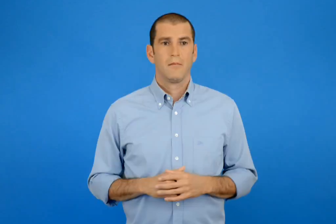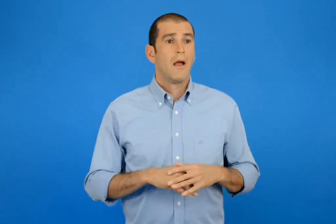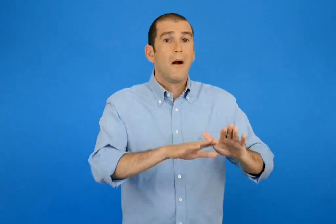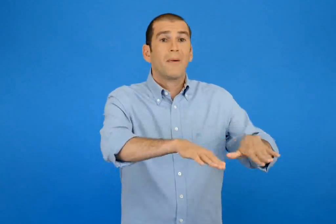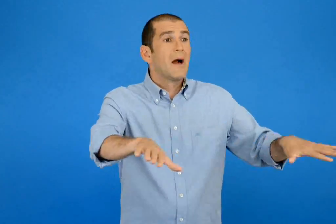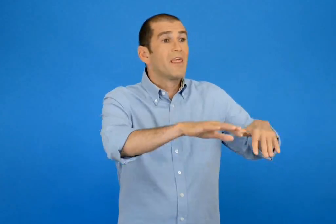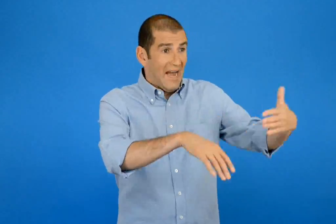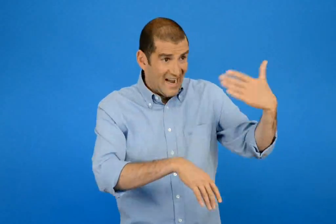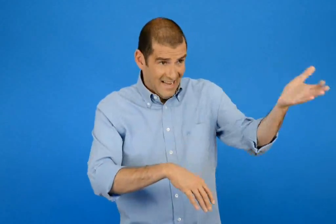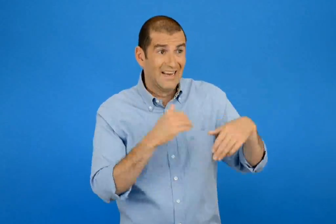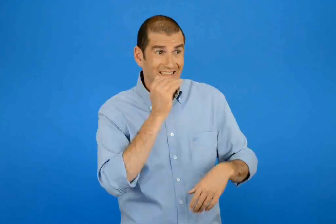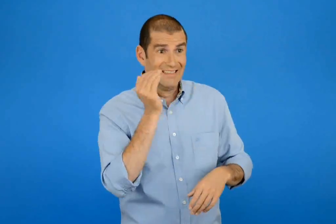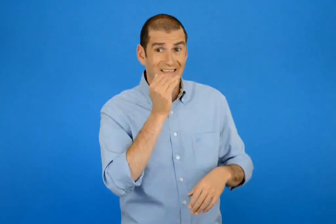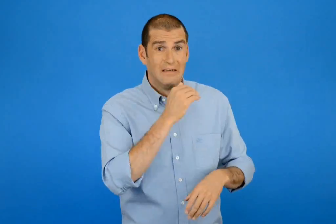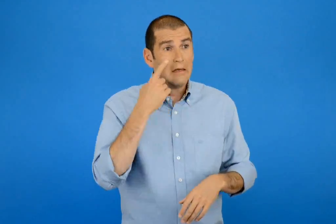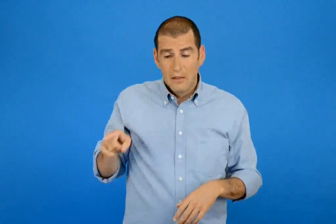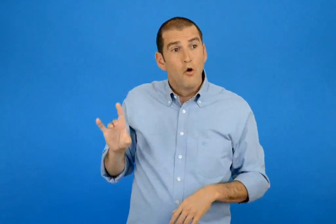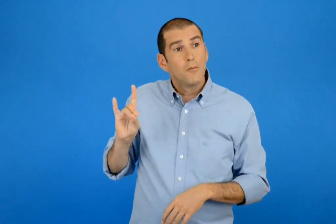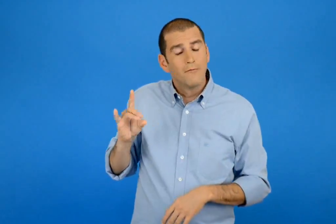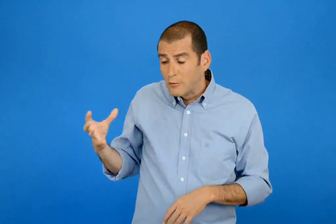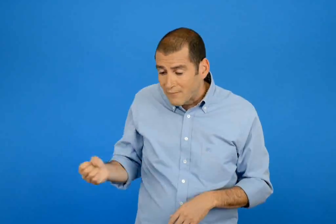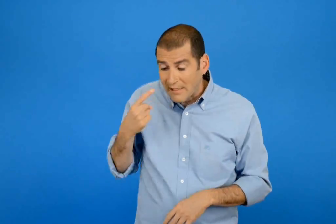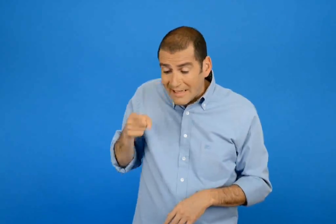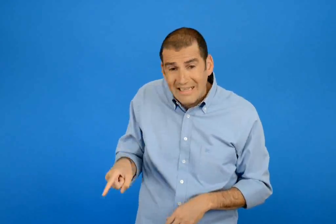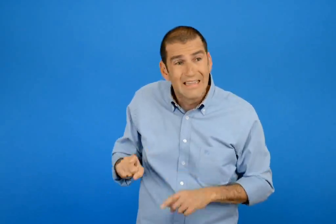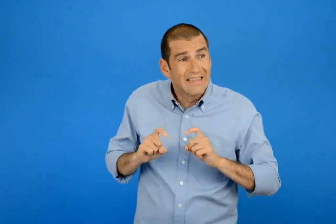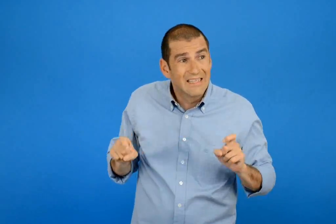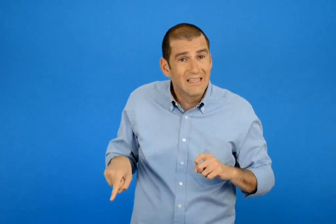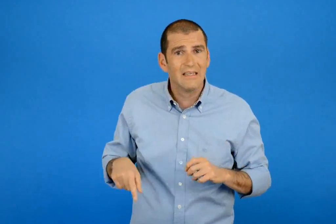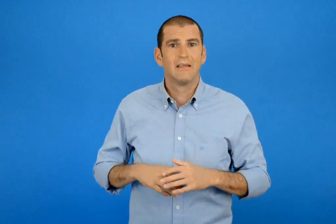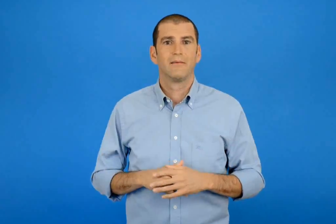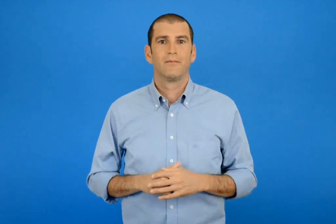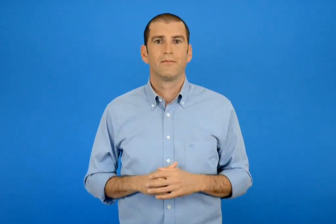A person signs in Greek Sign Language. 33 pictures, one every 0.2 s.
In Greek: παιδιά ελατέ γρηγορά κοιτάξτε τι βρήκε ο μολυβιος
